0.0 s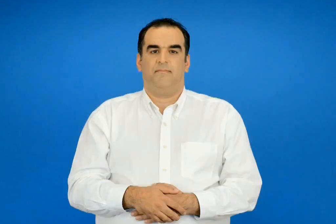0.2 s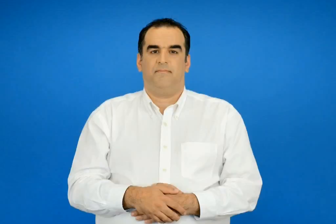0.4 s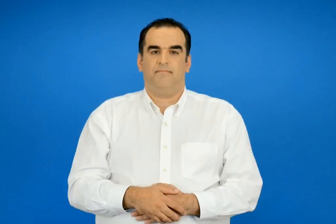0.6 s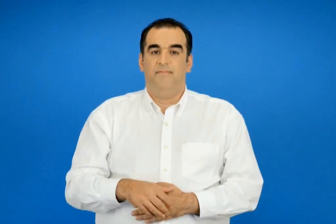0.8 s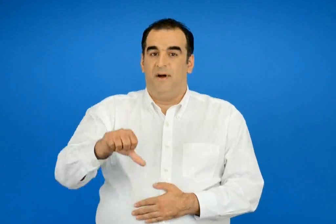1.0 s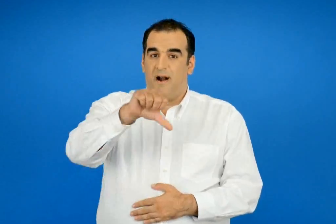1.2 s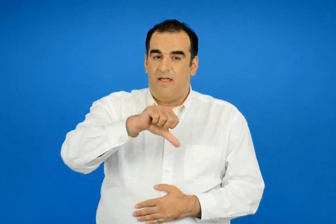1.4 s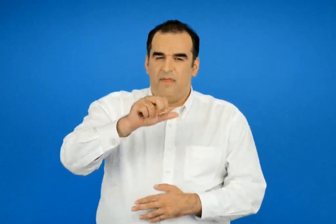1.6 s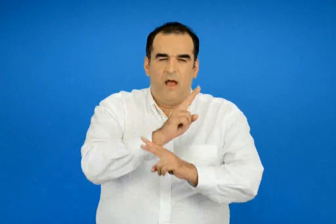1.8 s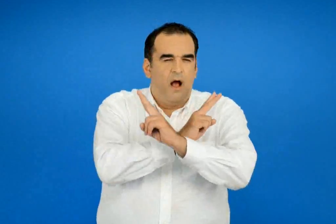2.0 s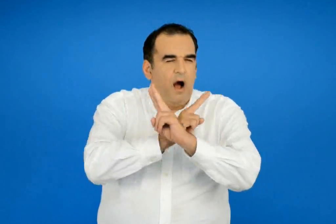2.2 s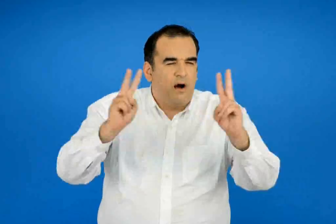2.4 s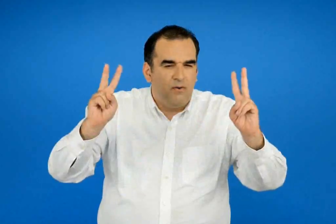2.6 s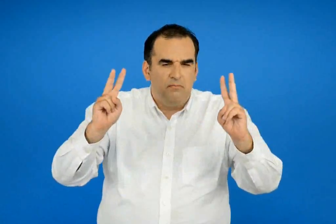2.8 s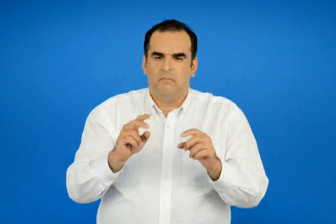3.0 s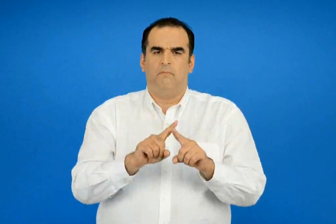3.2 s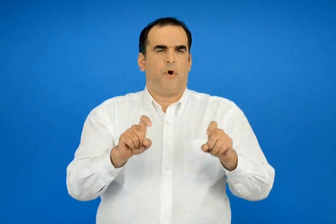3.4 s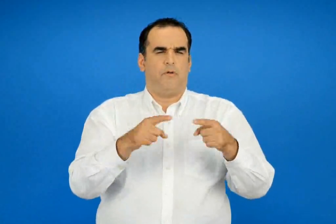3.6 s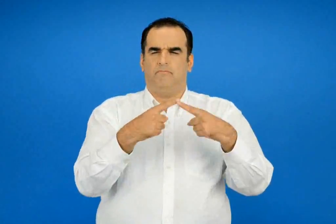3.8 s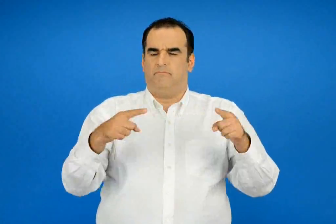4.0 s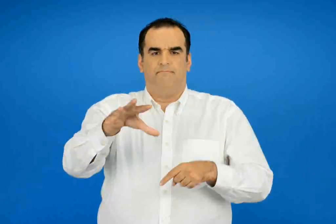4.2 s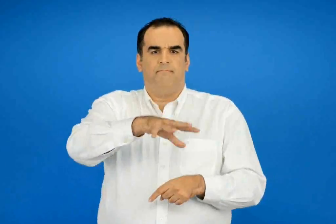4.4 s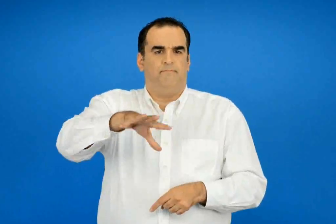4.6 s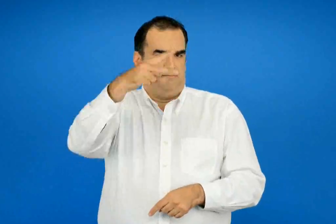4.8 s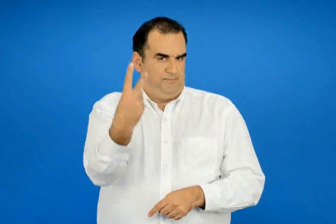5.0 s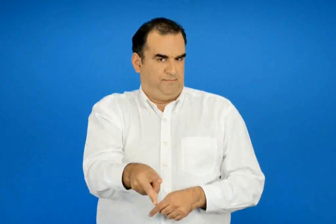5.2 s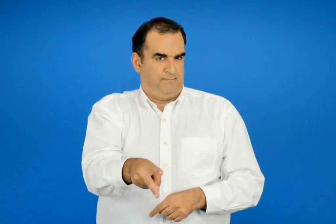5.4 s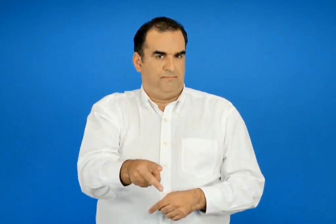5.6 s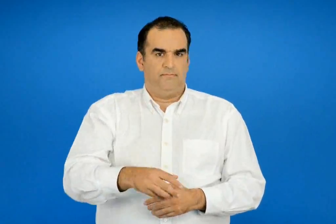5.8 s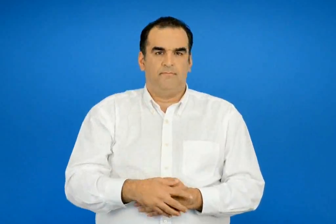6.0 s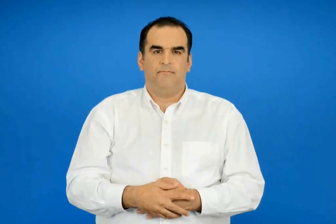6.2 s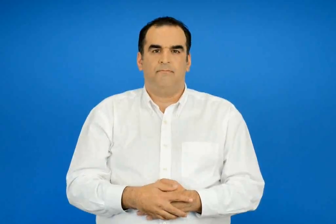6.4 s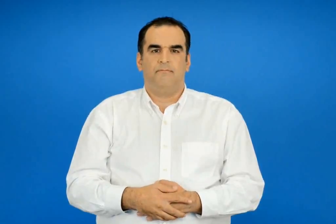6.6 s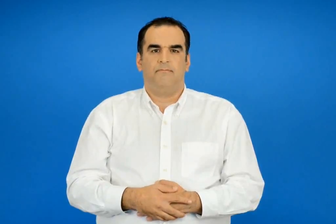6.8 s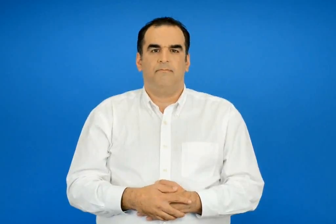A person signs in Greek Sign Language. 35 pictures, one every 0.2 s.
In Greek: αγνό λαδί και πολλά άλλα τοπικά προϊόντα
